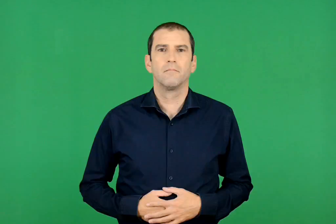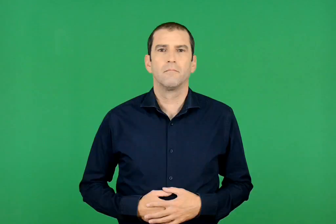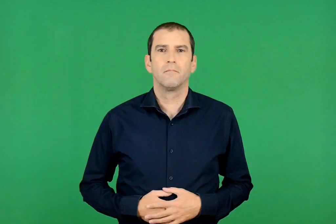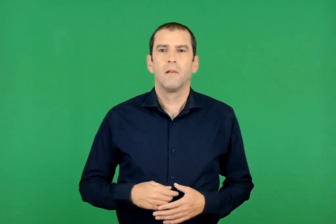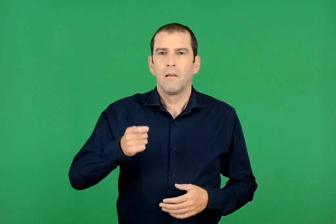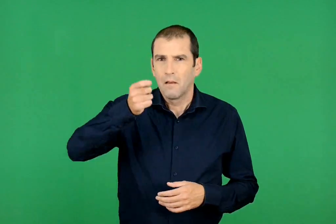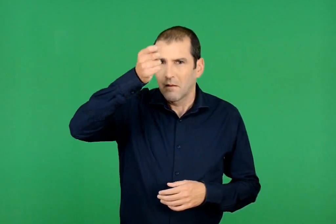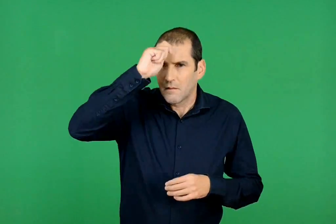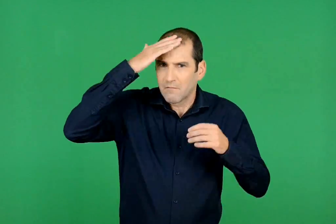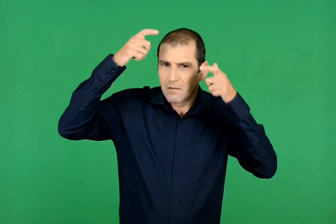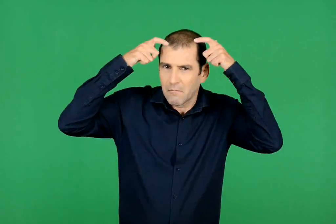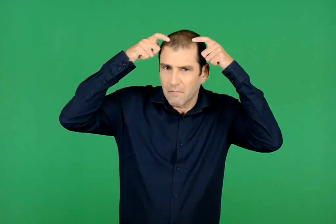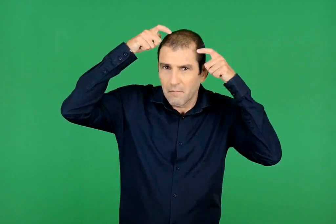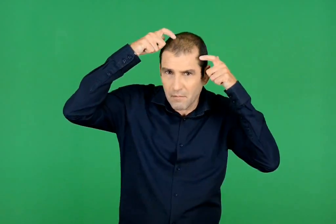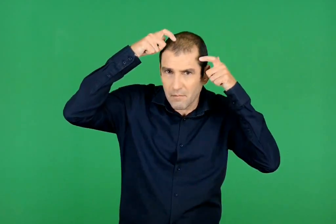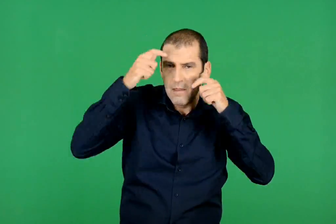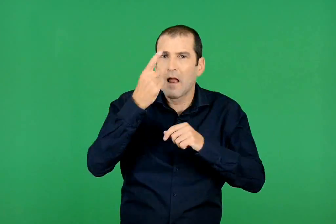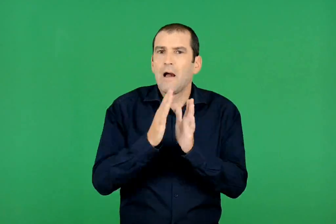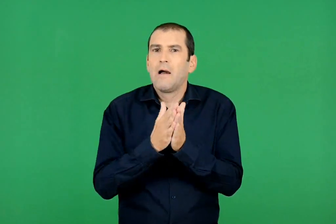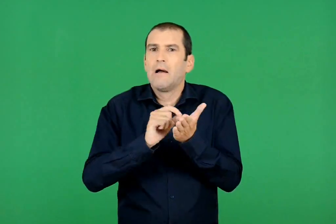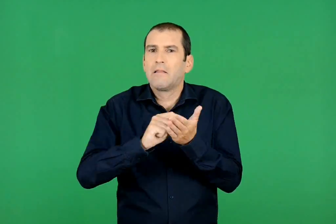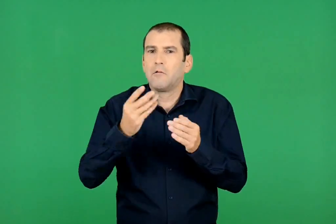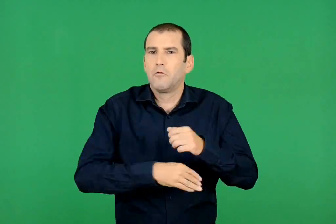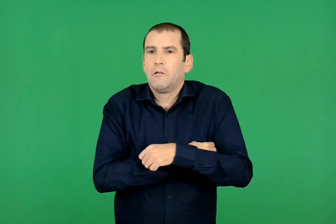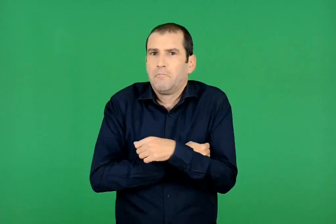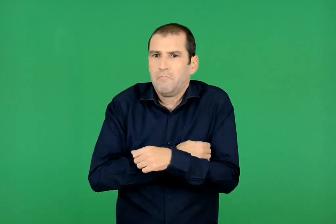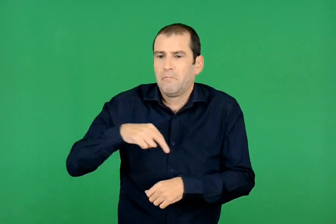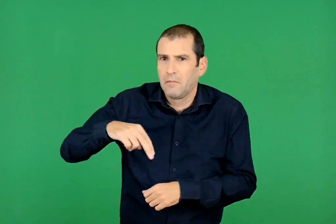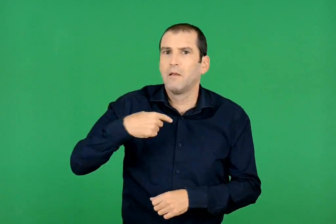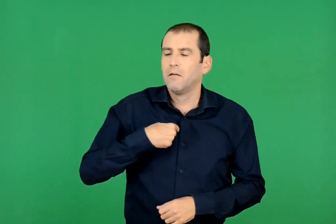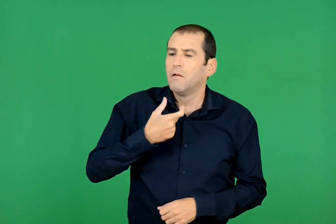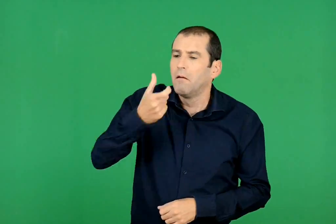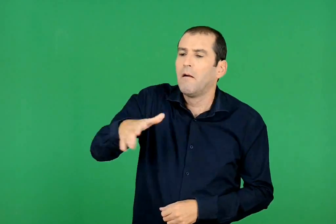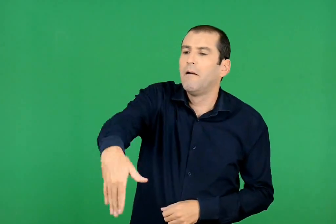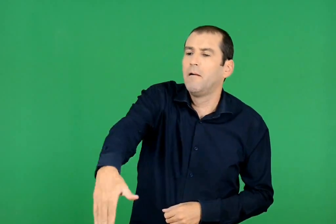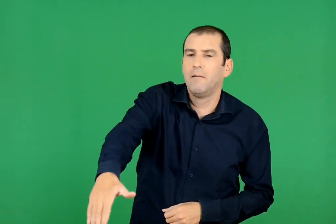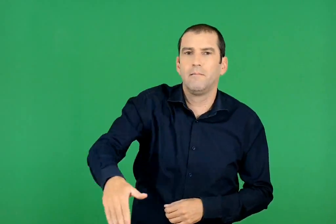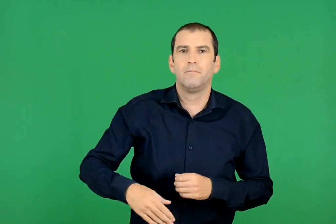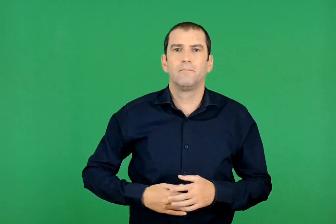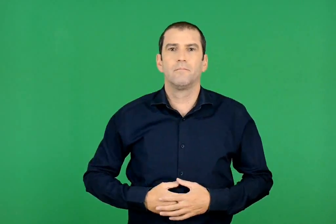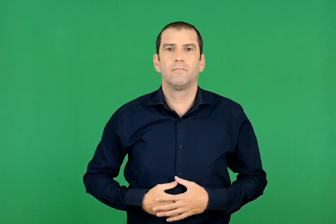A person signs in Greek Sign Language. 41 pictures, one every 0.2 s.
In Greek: με ένα μπερεδάκο στο κεφάλι και ένα τετράδιο στο χέρι. του φώναξα
